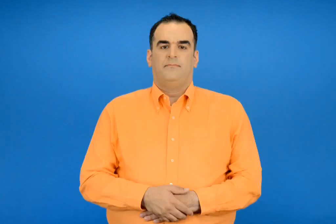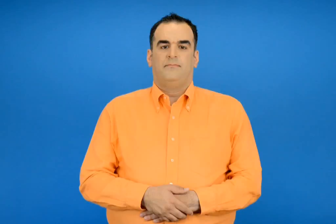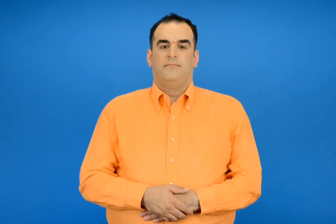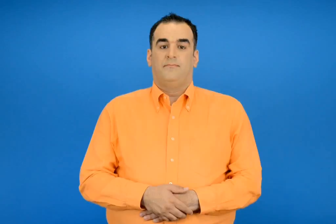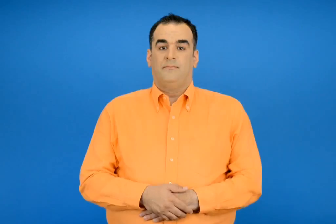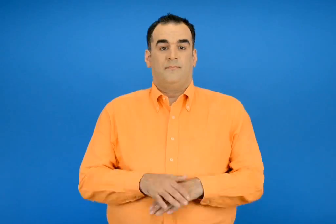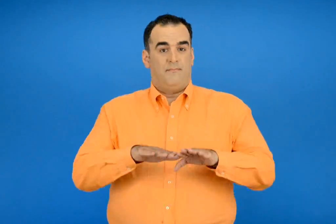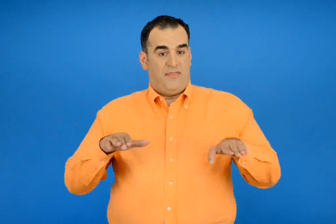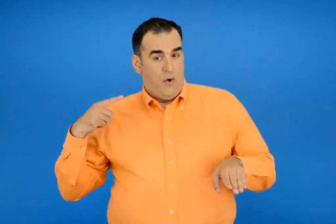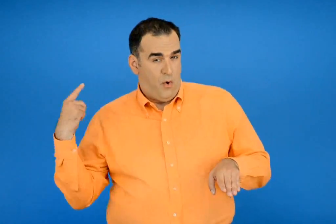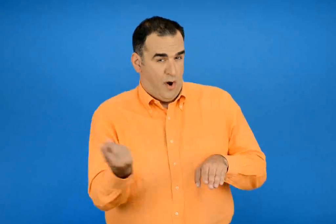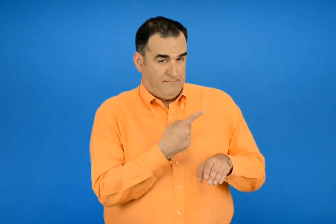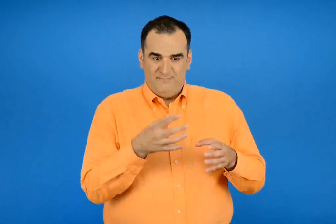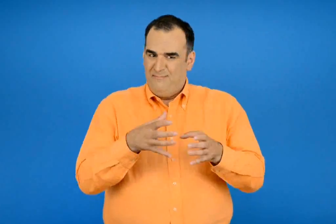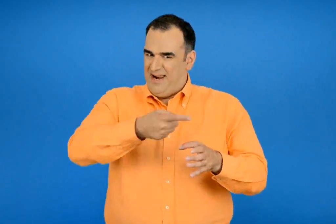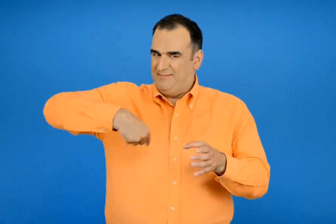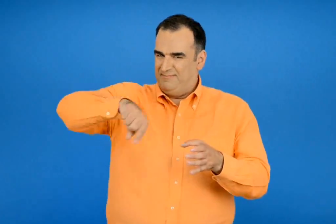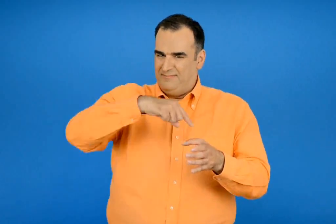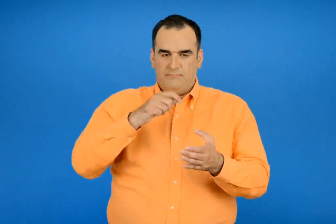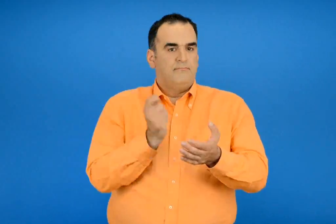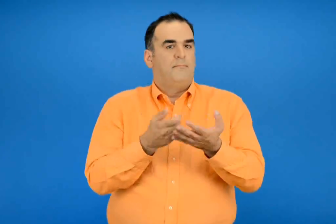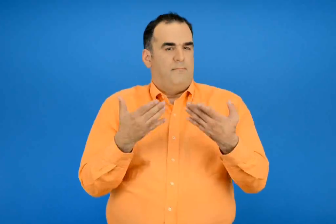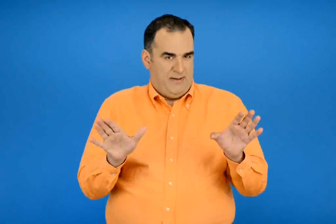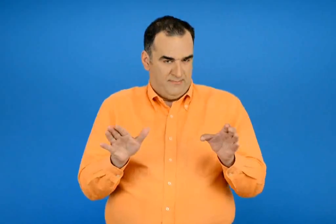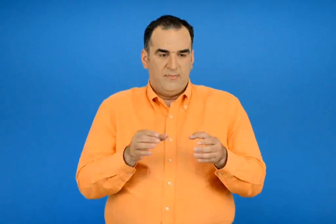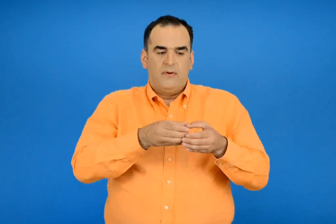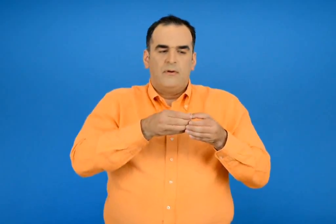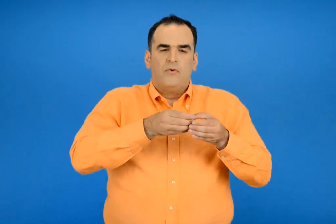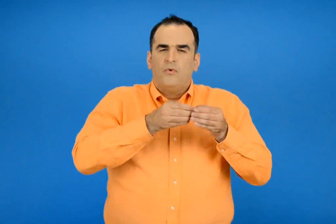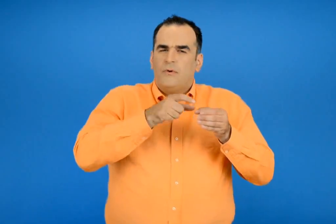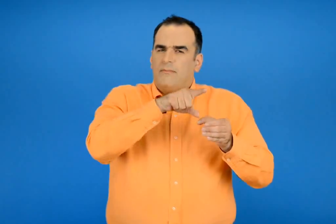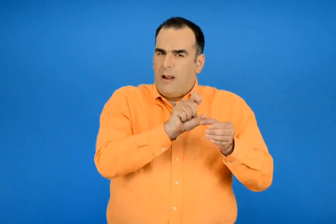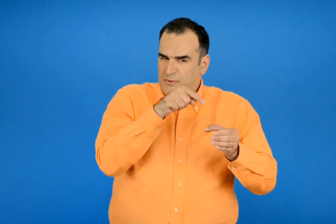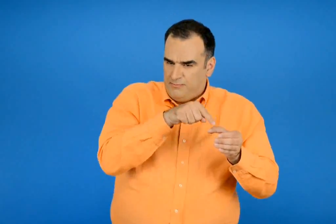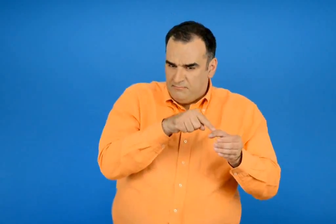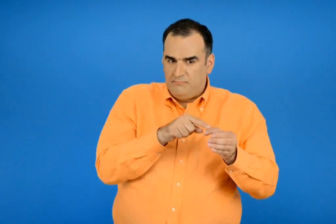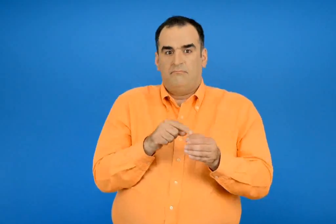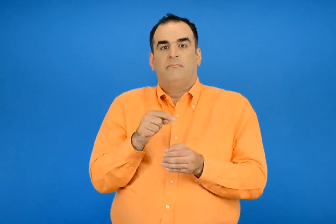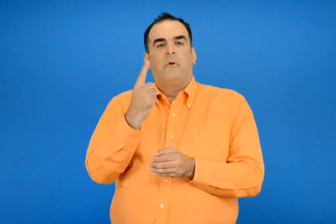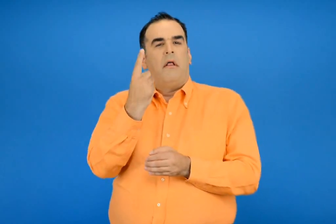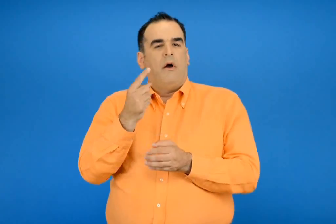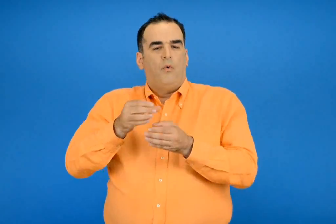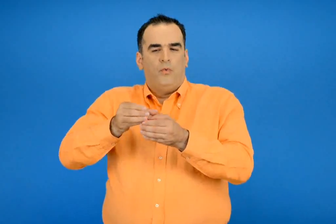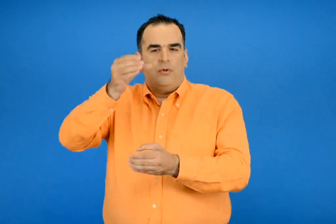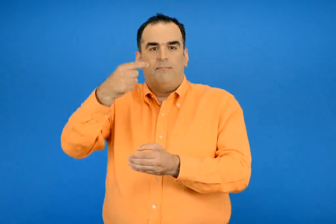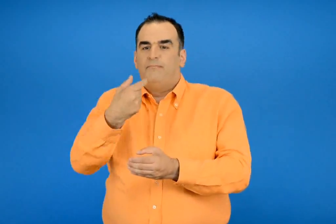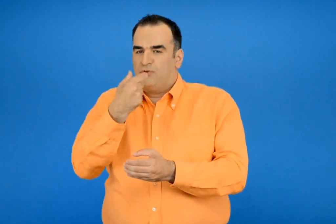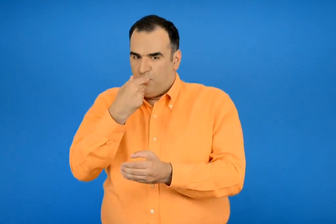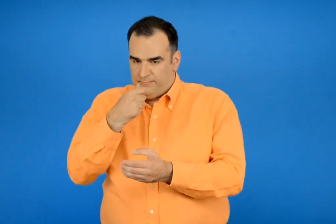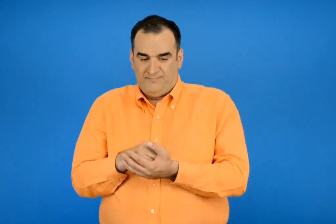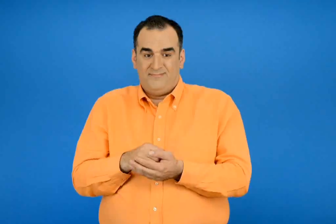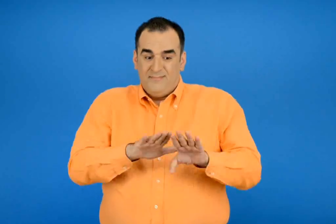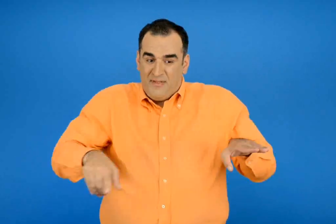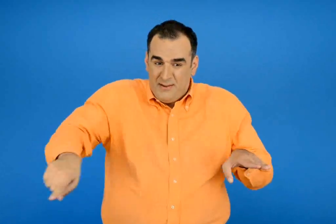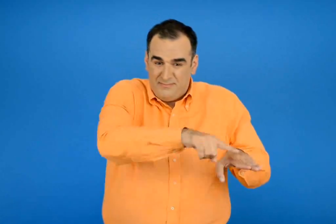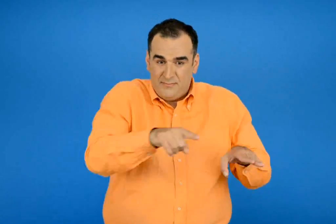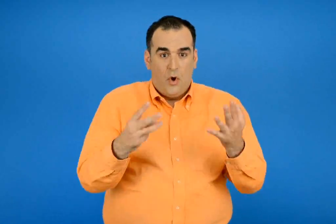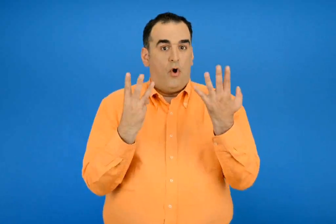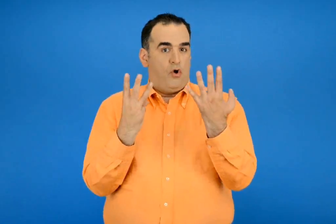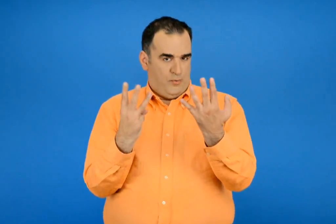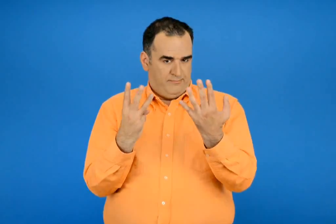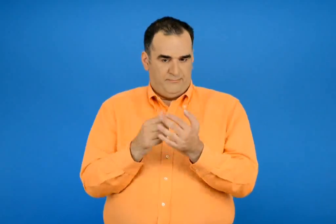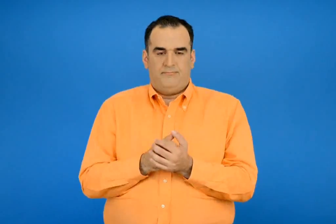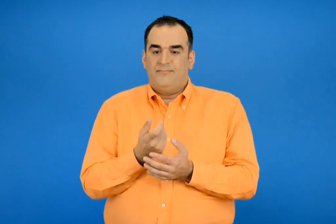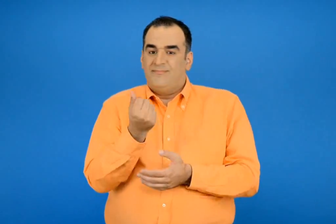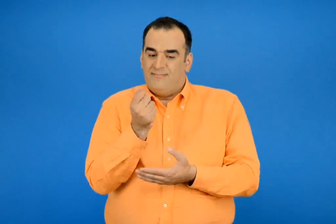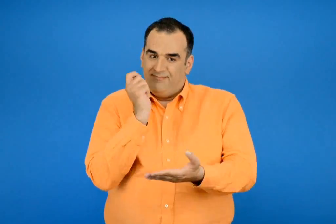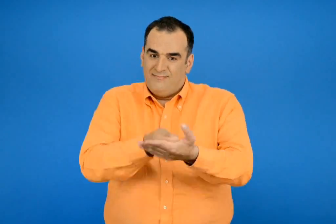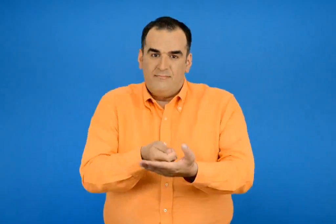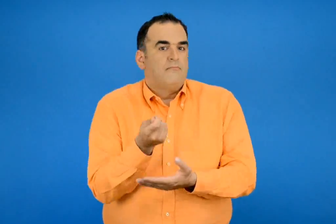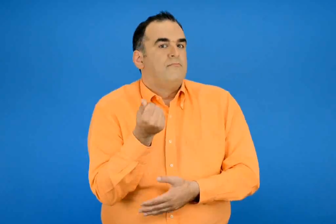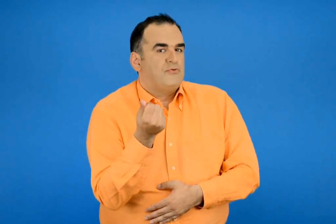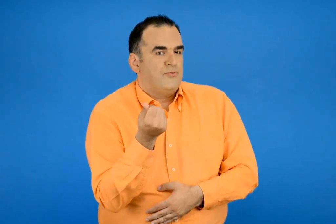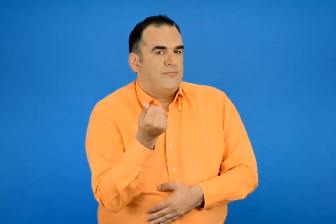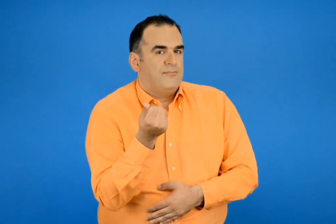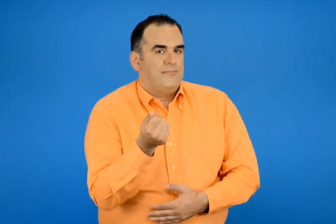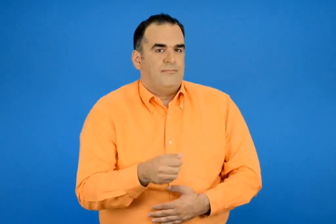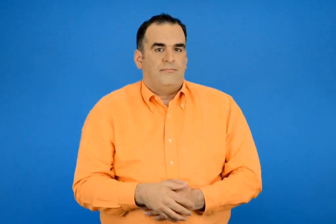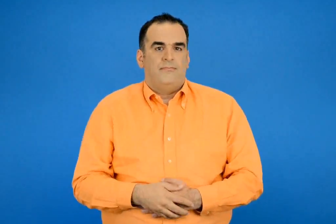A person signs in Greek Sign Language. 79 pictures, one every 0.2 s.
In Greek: όλα τα παιδιά στην παρέα αγοράσαν ένα αναψυκτικό και ένα κουτί μπισκότα τα παιδιά ήταν 8 ποσά χρήματα πλήρωσαν ;
